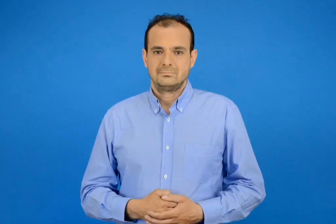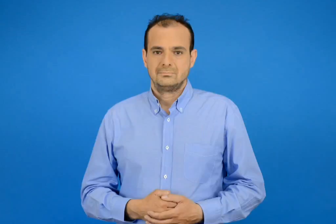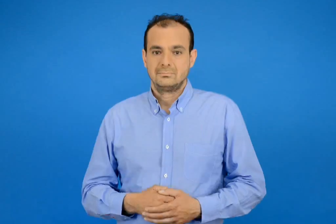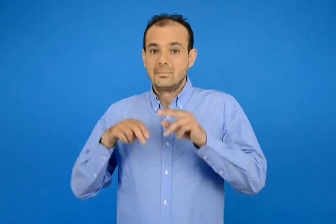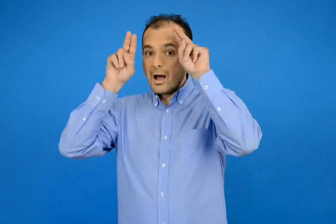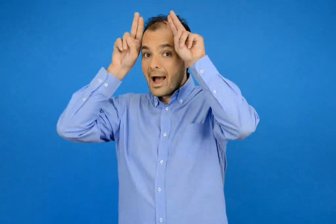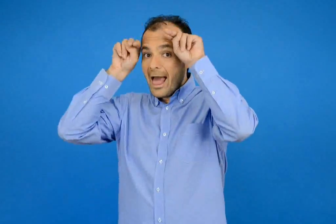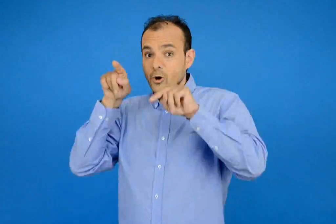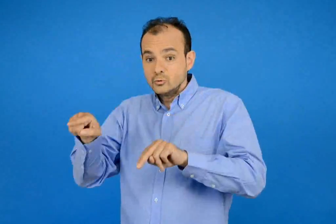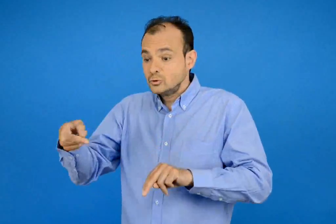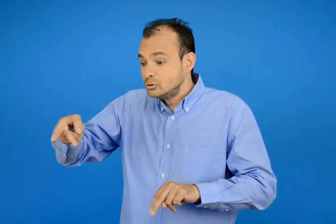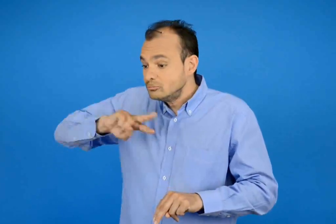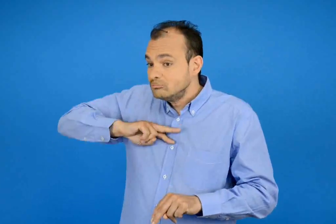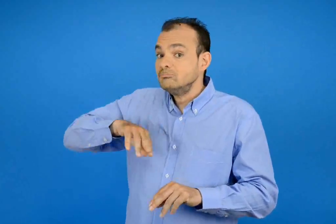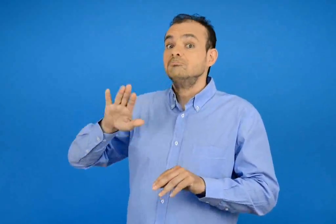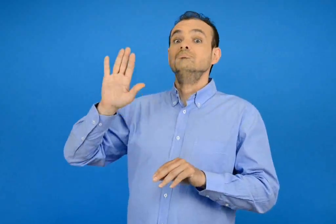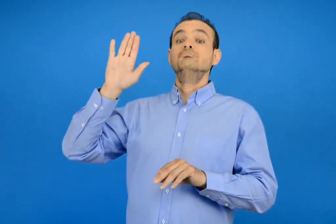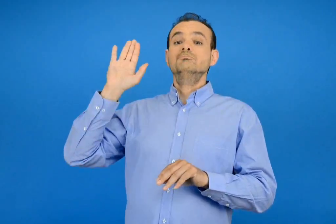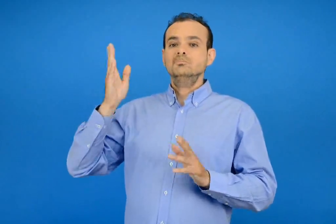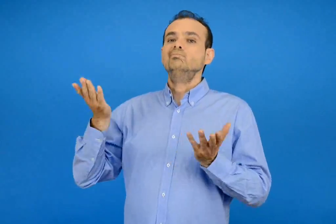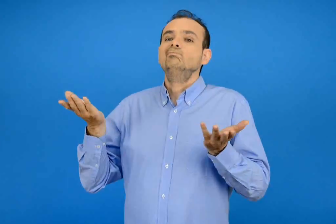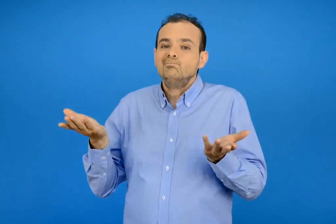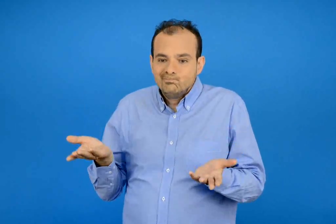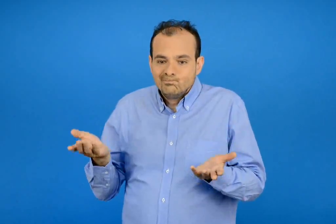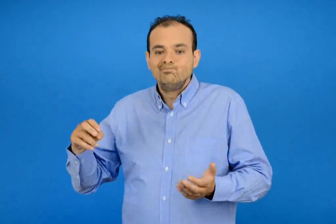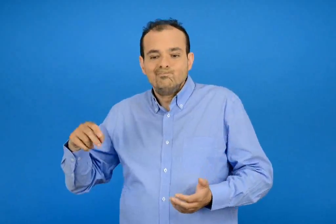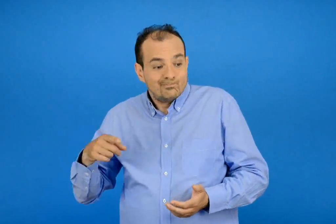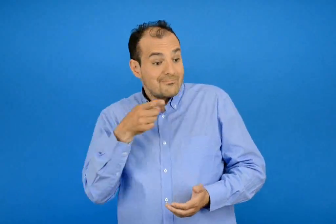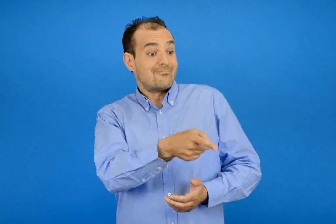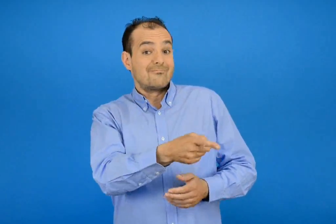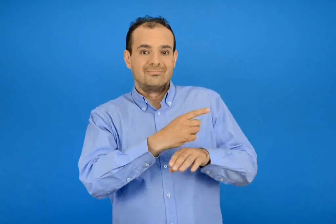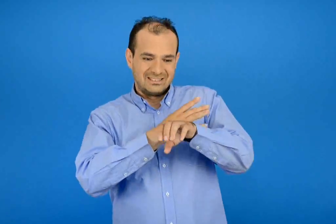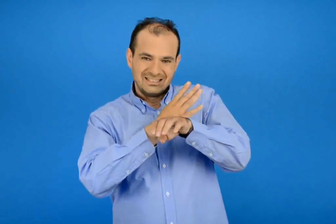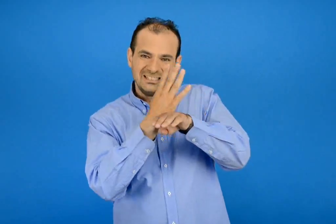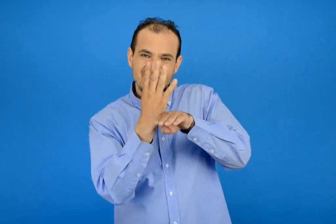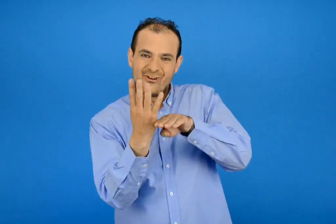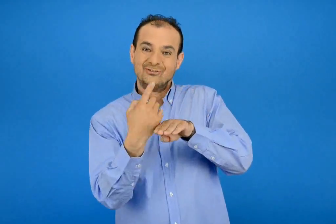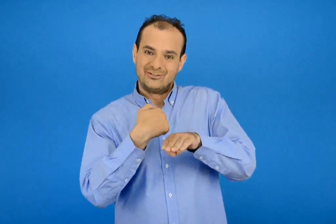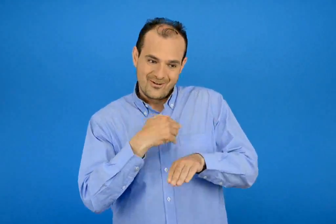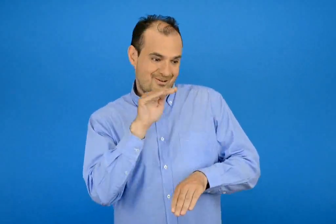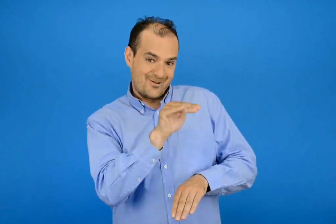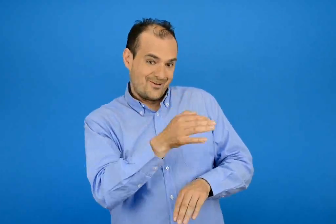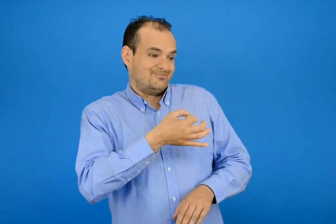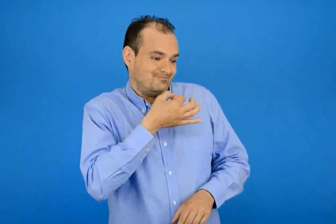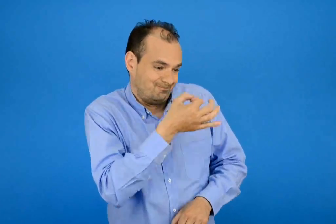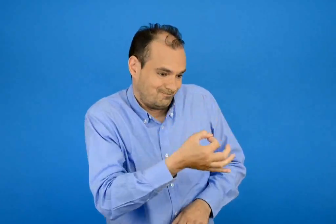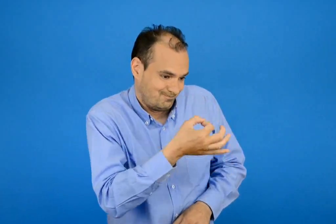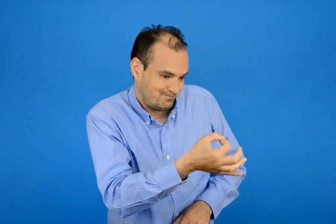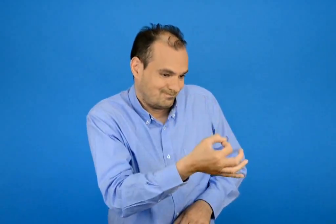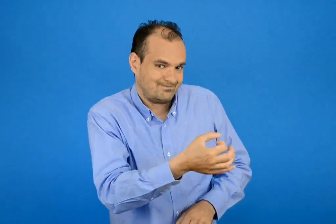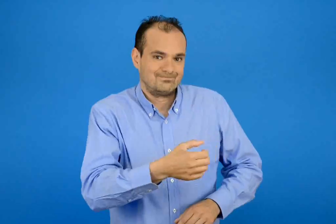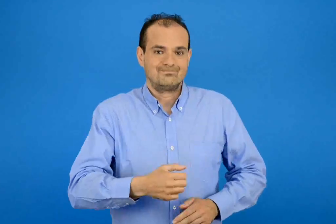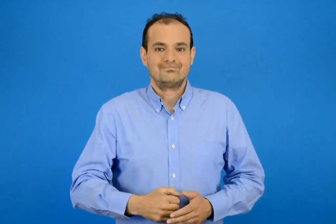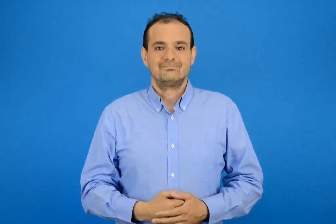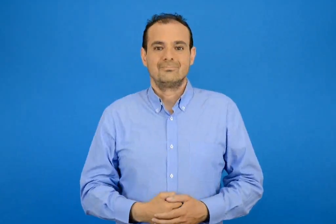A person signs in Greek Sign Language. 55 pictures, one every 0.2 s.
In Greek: ο λαγός δεν απαντά τότε μιλώ σε έναν σκαντζόχοιρο
